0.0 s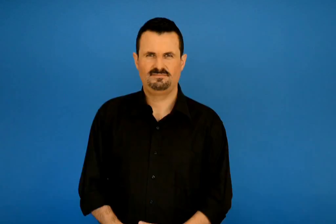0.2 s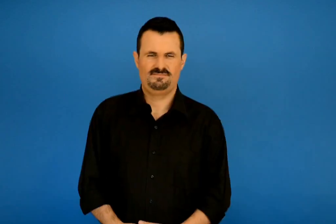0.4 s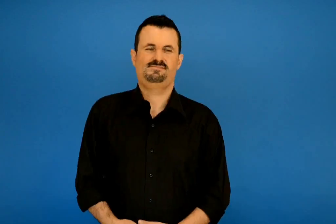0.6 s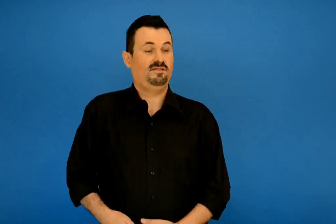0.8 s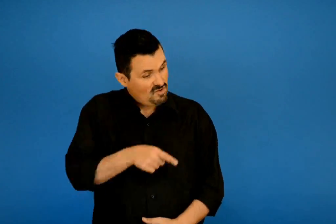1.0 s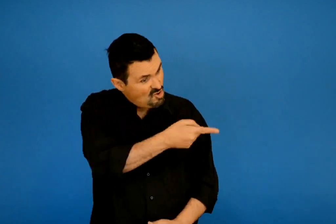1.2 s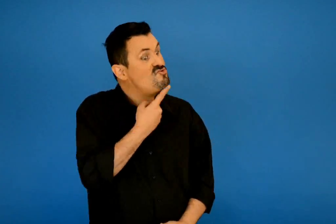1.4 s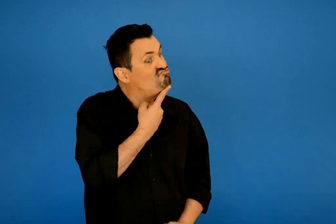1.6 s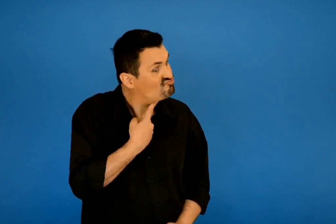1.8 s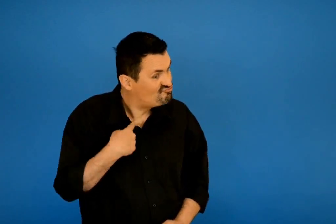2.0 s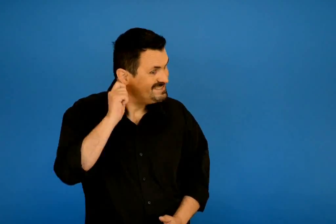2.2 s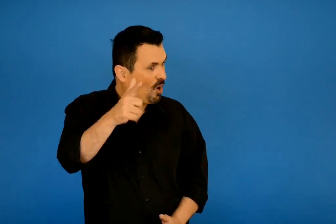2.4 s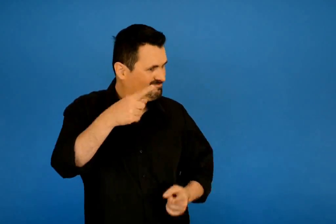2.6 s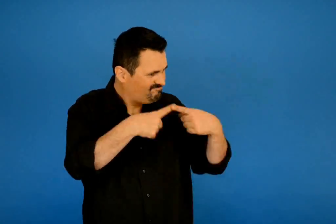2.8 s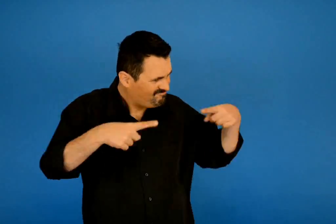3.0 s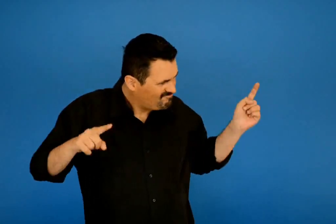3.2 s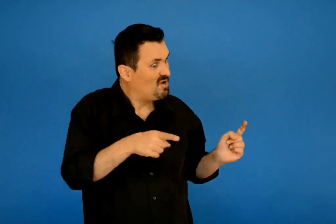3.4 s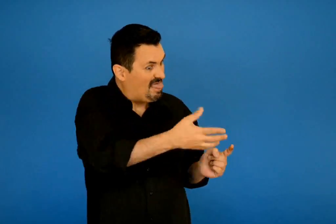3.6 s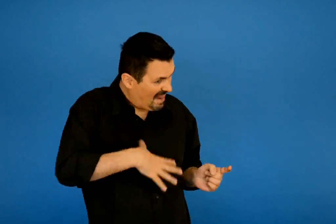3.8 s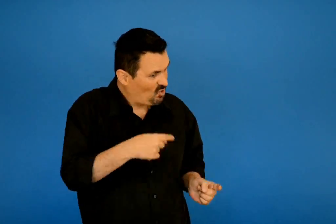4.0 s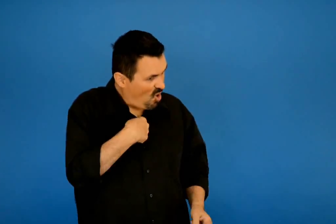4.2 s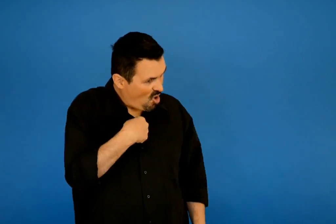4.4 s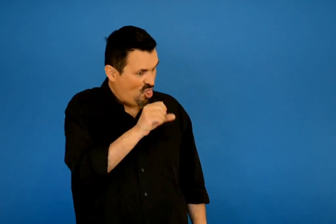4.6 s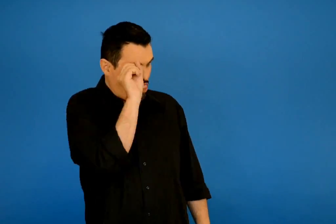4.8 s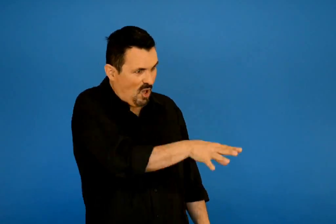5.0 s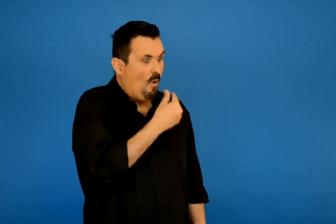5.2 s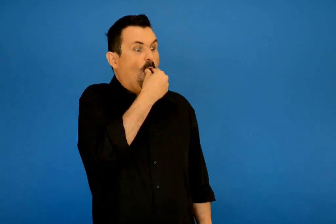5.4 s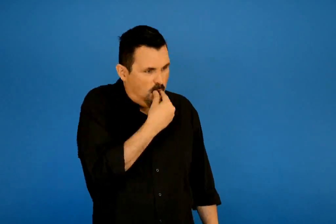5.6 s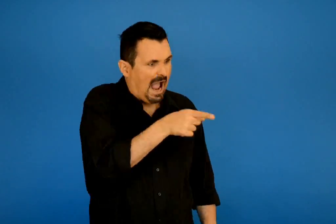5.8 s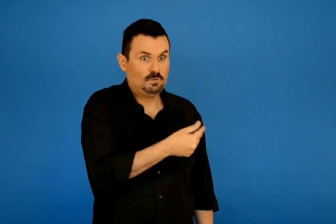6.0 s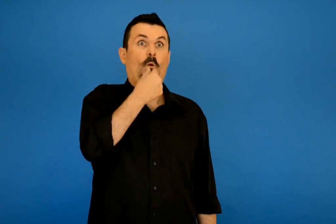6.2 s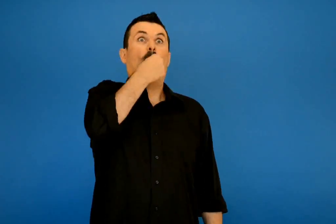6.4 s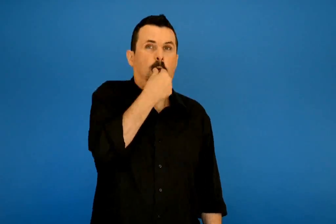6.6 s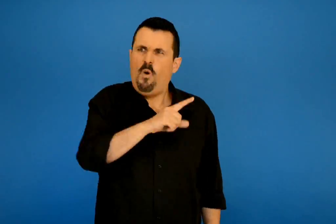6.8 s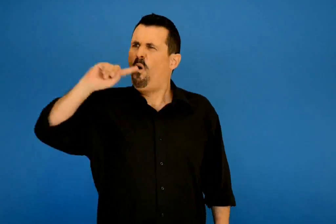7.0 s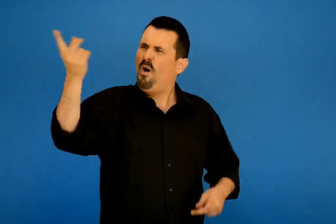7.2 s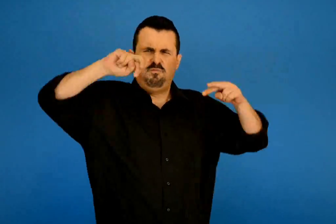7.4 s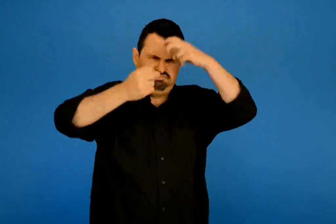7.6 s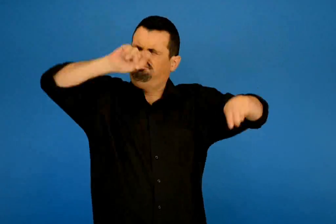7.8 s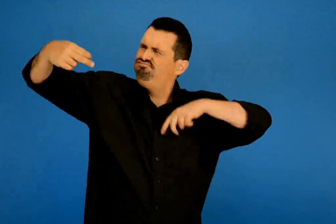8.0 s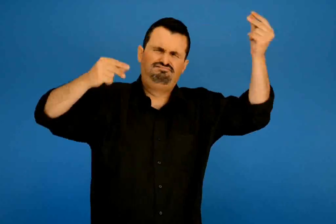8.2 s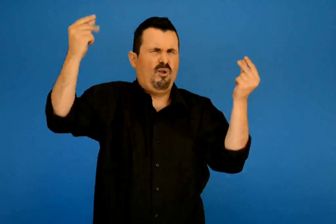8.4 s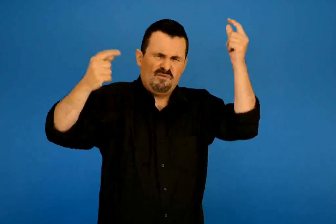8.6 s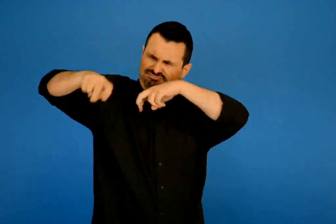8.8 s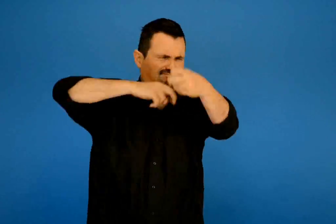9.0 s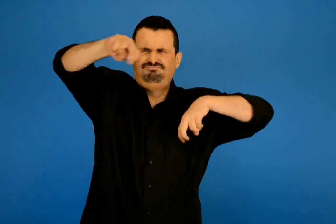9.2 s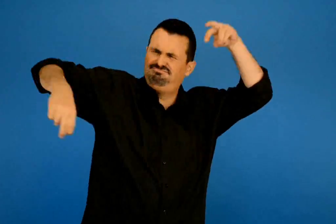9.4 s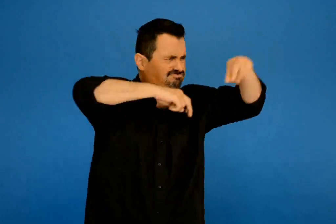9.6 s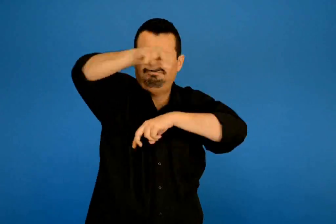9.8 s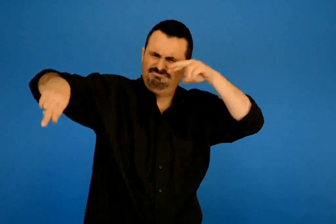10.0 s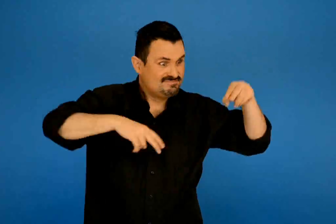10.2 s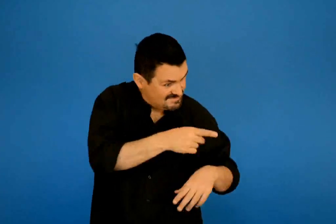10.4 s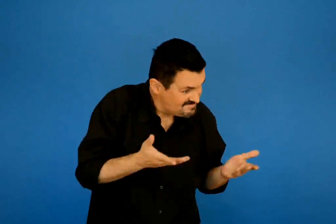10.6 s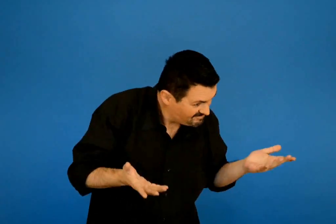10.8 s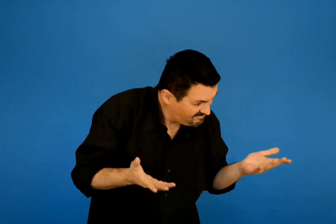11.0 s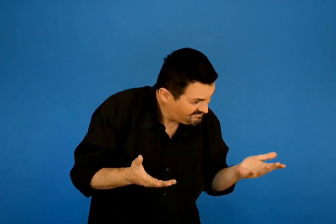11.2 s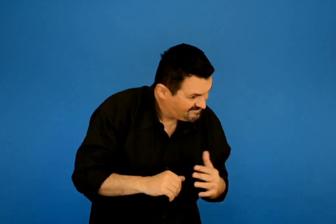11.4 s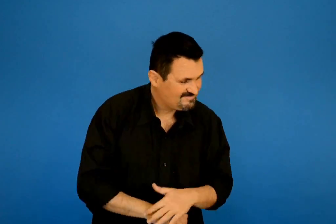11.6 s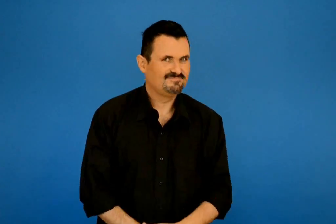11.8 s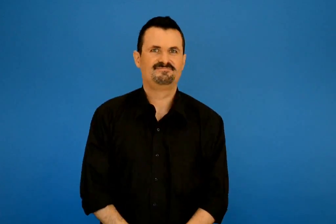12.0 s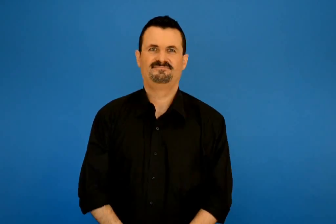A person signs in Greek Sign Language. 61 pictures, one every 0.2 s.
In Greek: σου αρέσουν οι γιορτές ; θα σε ευχαριστούσε αν σου χάριζα μια σφυρίχτρα που θα τους έκανε όλους να χορεύουν γύρω σου ;
